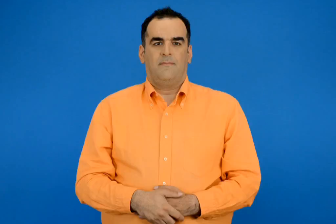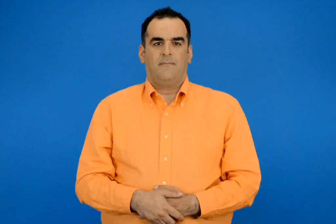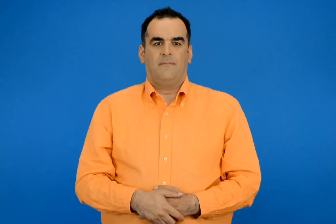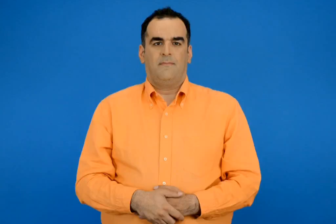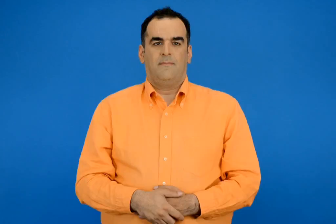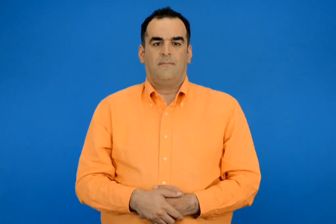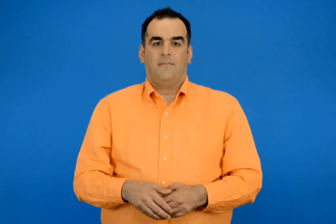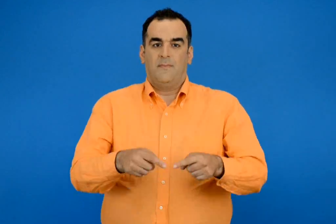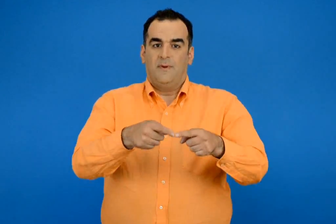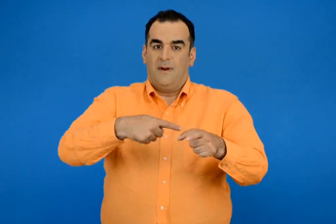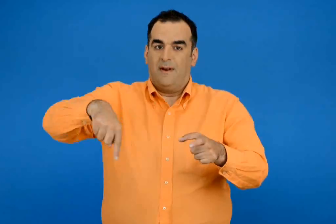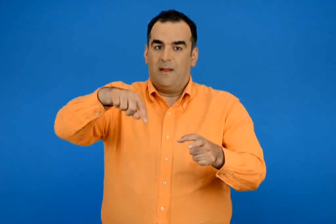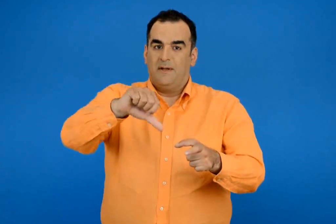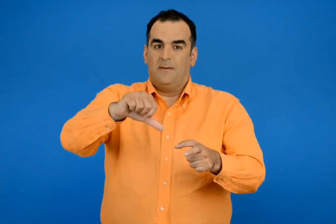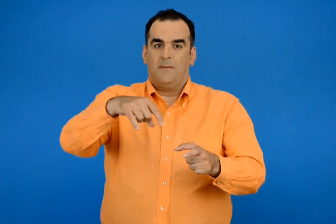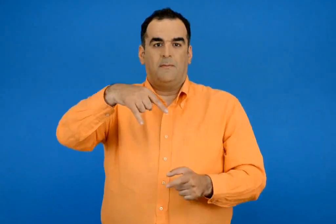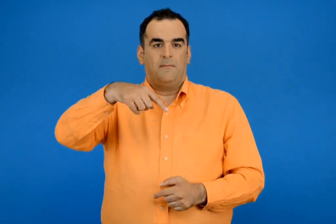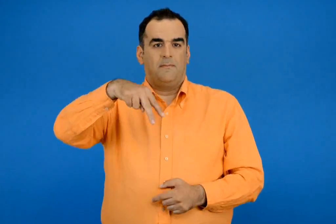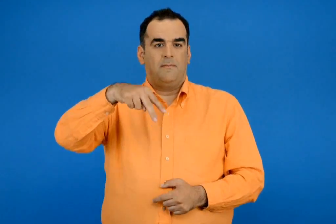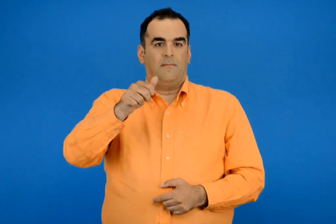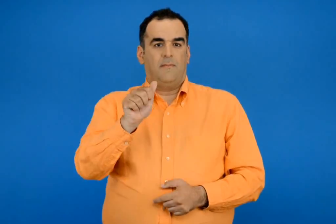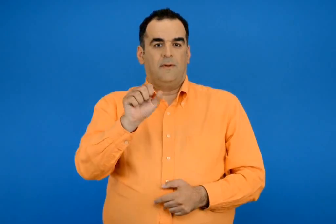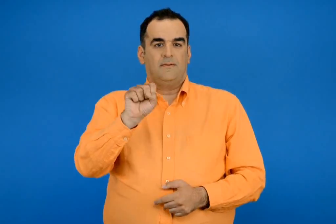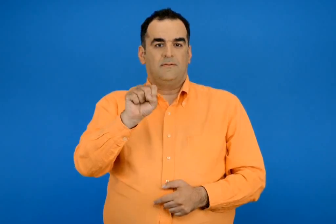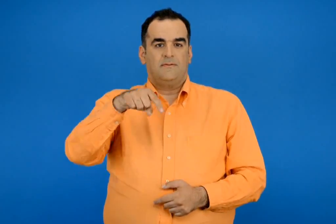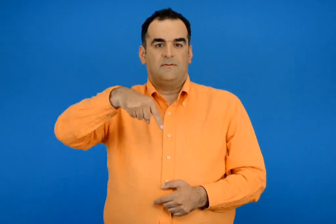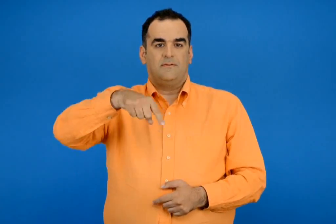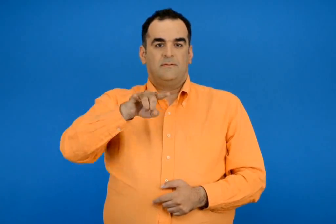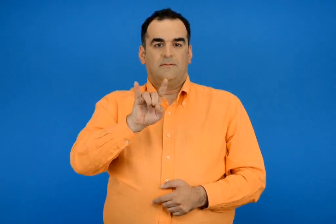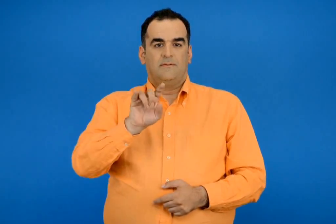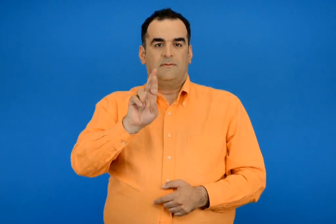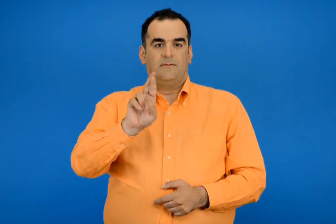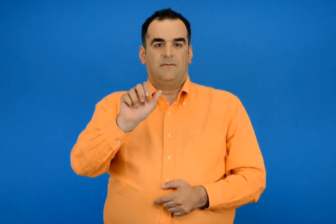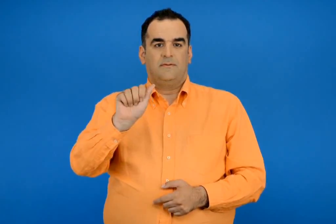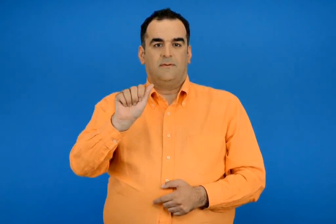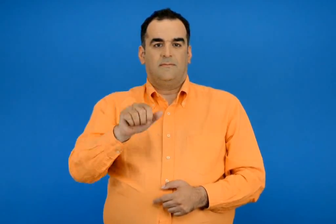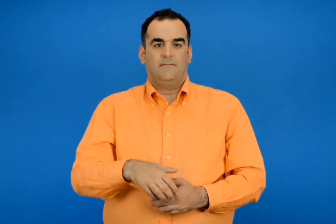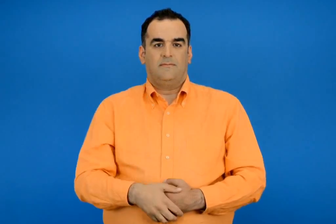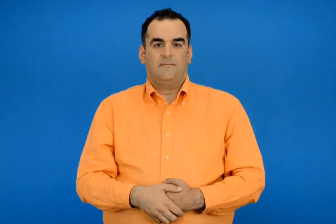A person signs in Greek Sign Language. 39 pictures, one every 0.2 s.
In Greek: λίμνη πλαστήρα
